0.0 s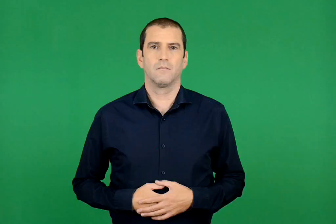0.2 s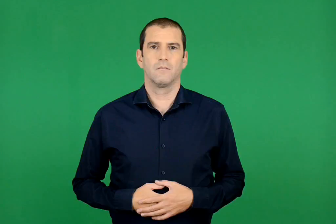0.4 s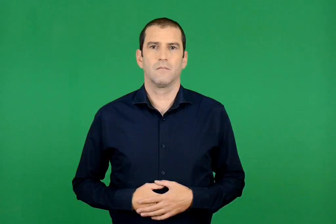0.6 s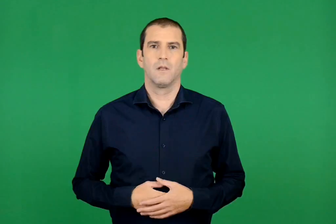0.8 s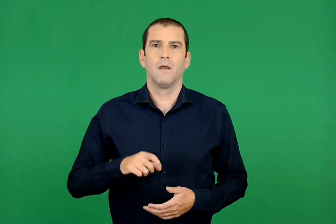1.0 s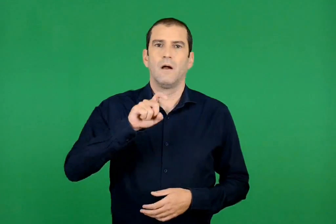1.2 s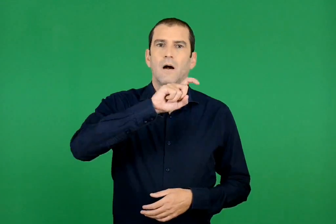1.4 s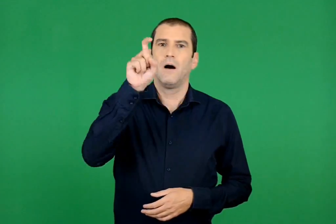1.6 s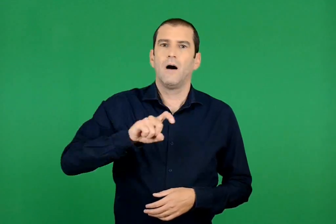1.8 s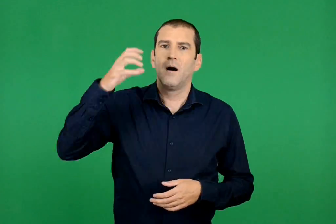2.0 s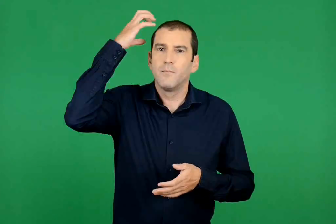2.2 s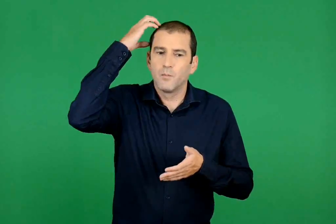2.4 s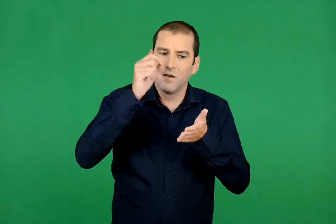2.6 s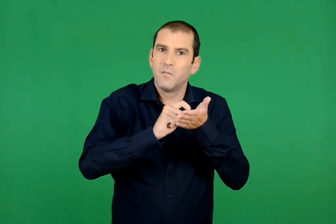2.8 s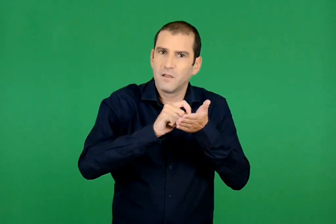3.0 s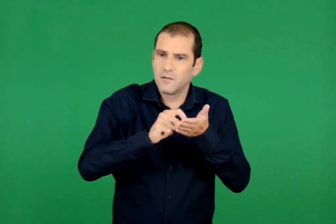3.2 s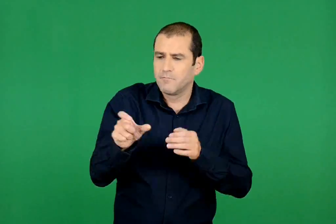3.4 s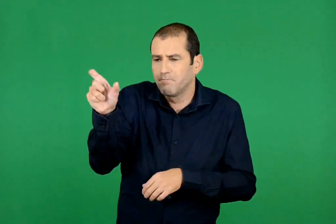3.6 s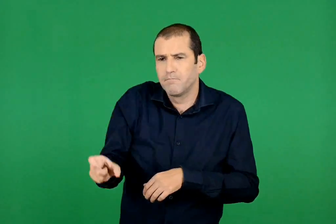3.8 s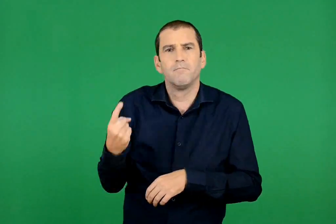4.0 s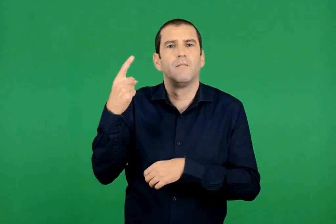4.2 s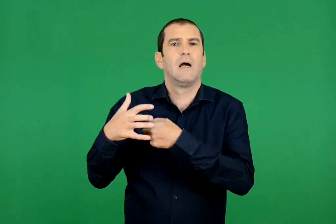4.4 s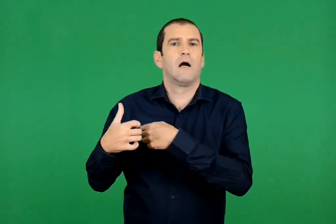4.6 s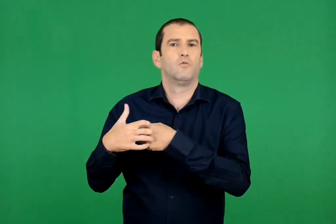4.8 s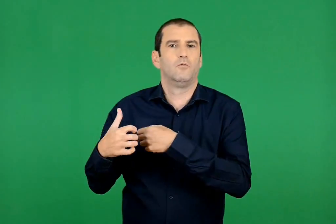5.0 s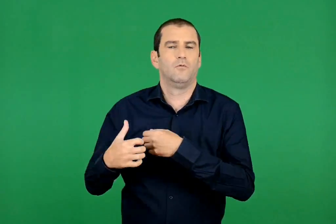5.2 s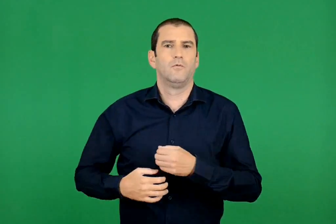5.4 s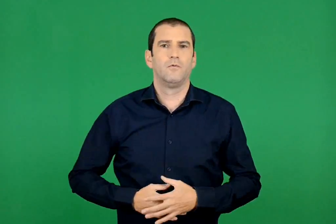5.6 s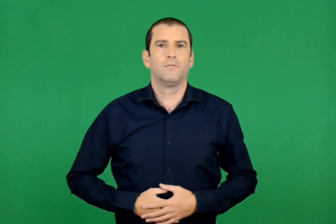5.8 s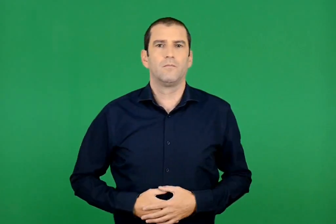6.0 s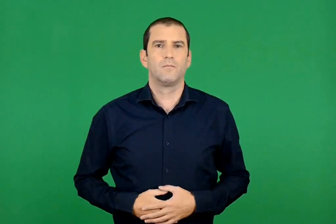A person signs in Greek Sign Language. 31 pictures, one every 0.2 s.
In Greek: τα απομνημονεύματα ενός γάτου
